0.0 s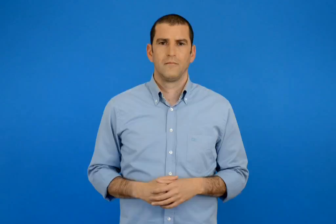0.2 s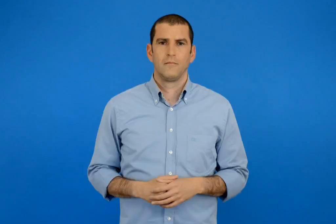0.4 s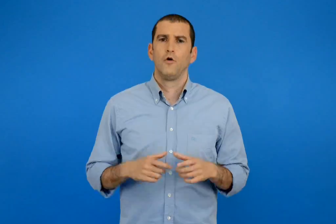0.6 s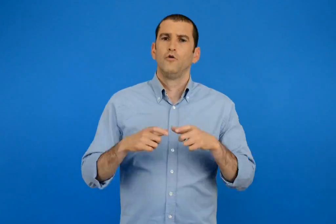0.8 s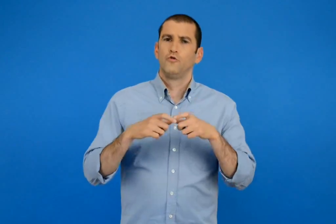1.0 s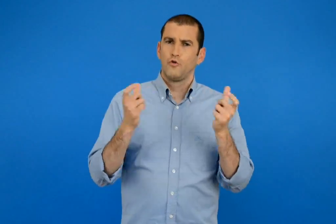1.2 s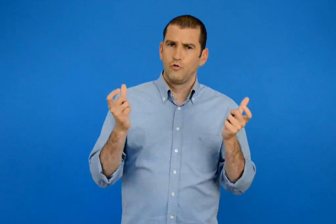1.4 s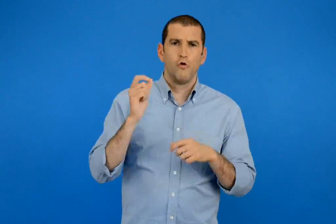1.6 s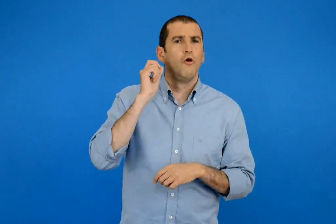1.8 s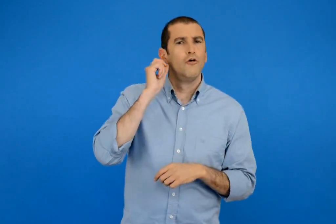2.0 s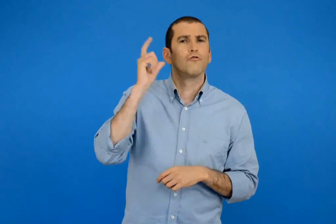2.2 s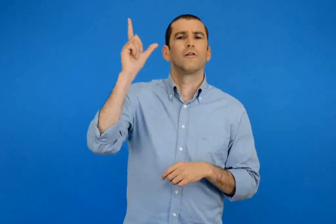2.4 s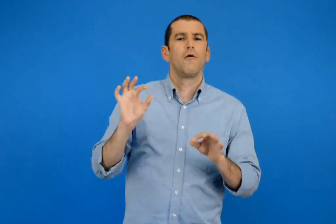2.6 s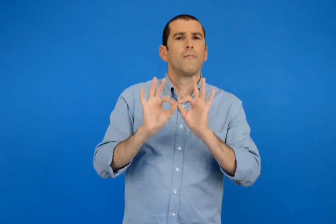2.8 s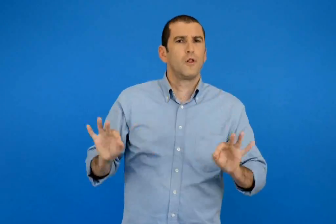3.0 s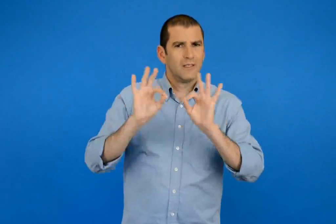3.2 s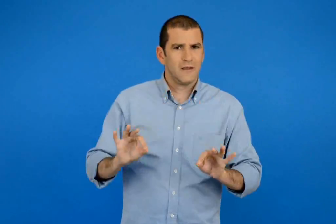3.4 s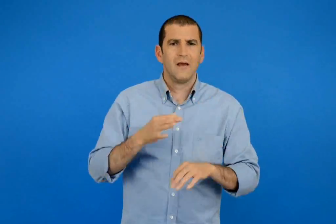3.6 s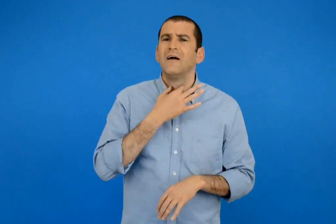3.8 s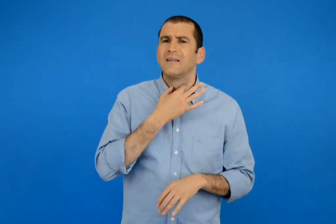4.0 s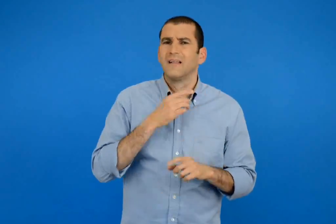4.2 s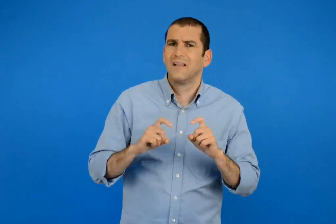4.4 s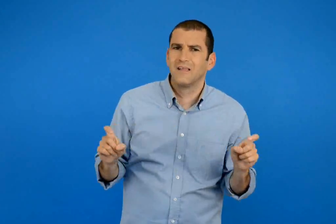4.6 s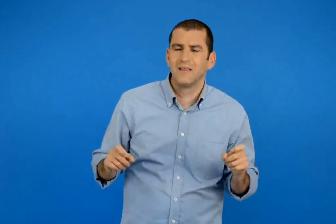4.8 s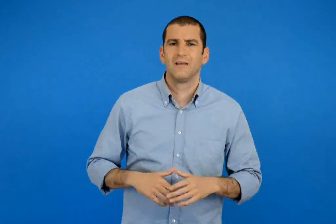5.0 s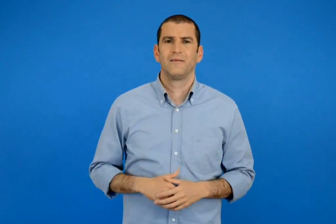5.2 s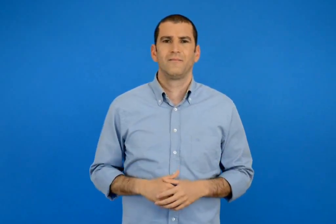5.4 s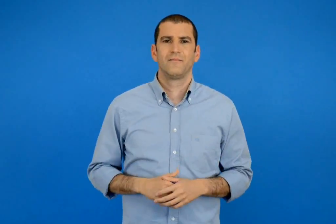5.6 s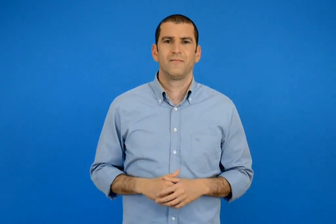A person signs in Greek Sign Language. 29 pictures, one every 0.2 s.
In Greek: τι χρειαζόμαστε για να κάνουμε μια γιορτή στο σχολείο ;
